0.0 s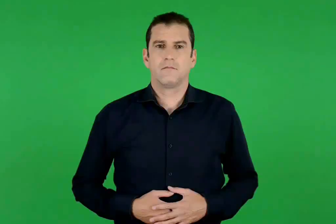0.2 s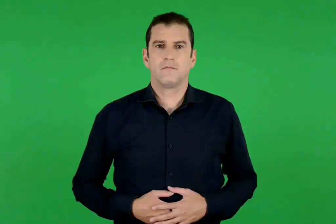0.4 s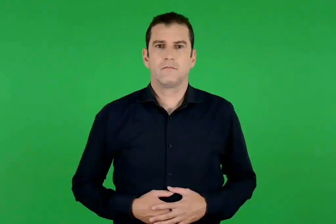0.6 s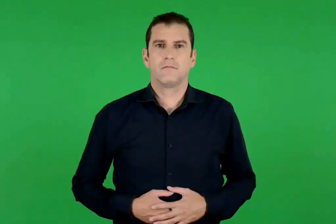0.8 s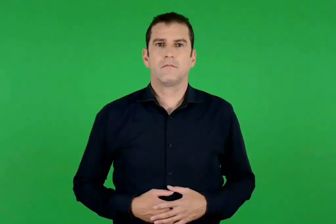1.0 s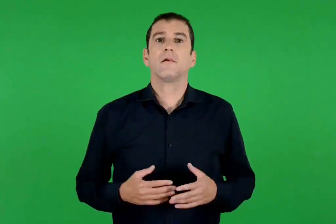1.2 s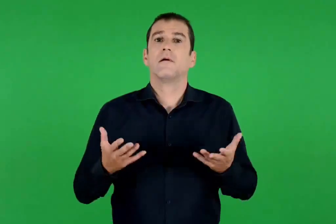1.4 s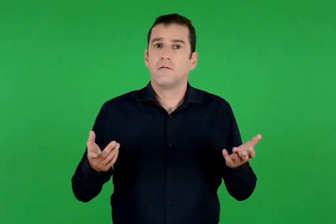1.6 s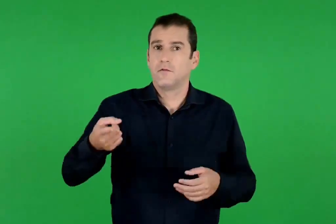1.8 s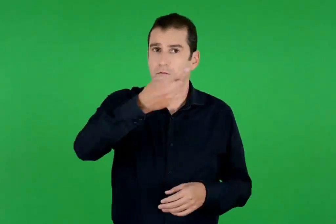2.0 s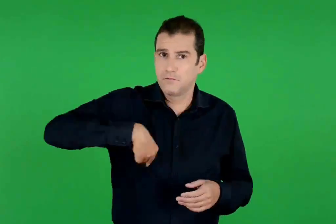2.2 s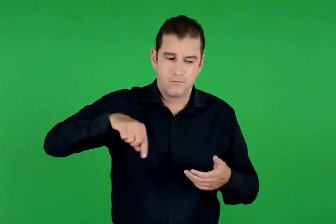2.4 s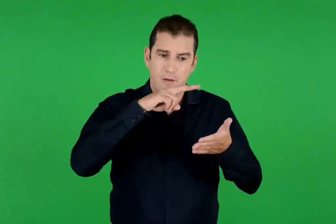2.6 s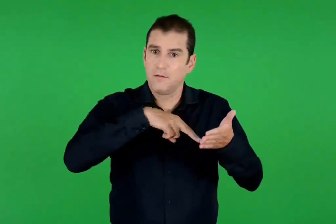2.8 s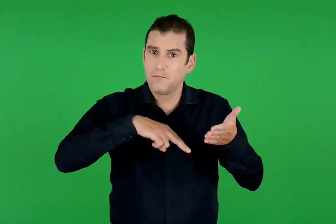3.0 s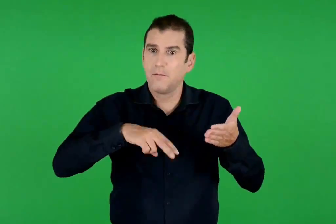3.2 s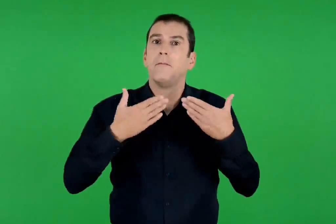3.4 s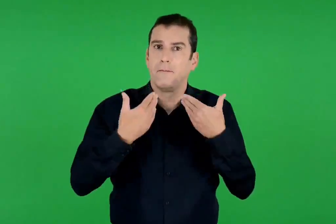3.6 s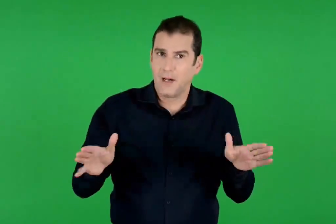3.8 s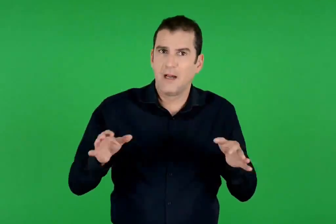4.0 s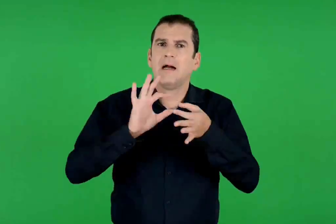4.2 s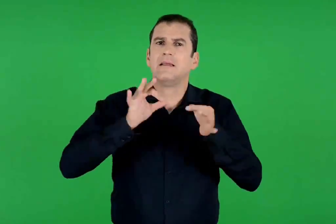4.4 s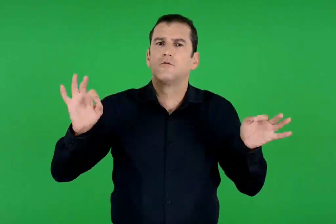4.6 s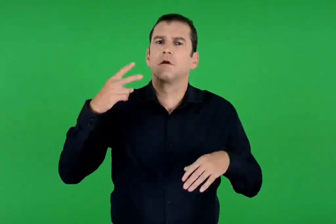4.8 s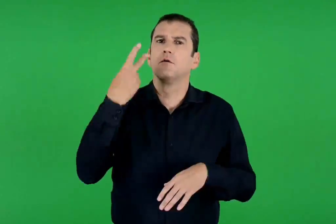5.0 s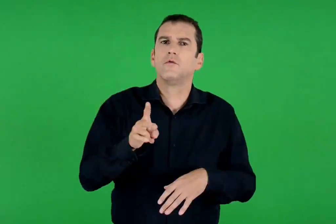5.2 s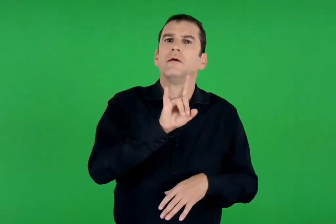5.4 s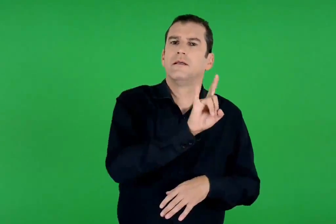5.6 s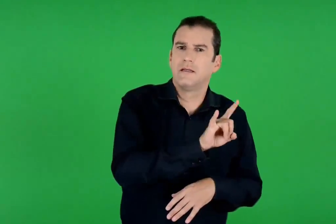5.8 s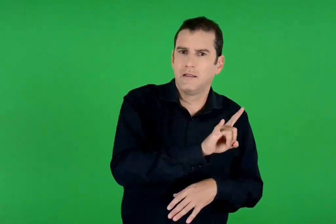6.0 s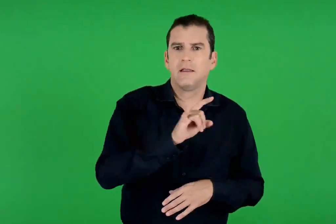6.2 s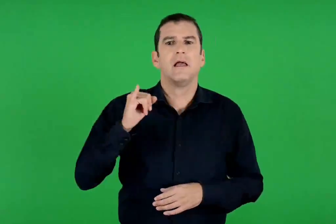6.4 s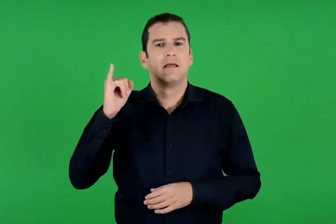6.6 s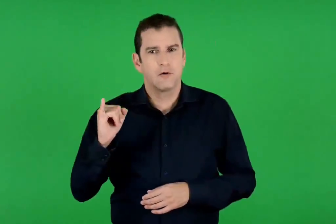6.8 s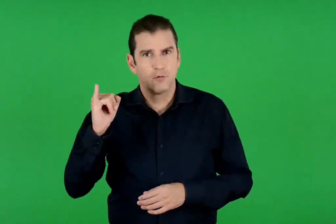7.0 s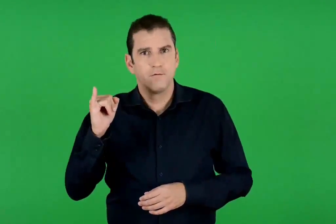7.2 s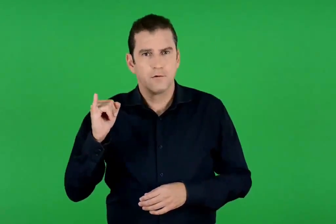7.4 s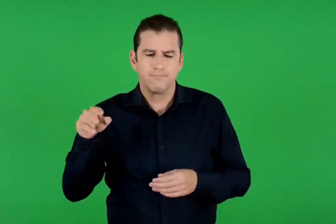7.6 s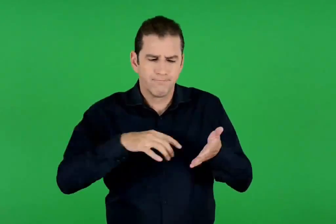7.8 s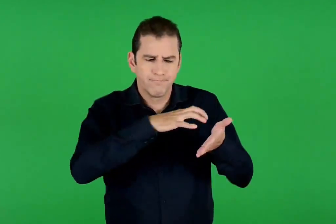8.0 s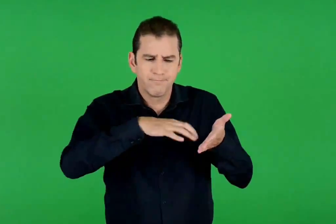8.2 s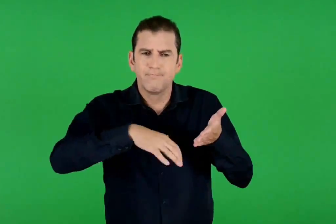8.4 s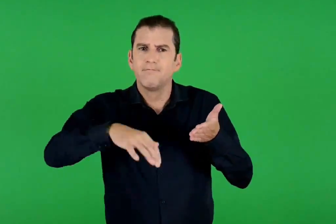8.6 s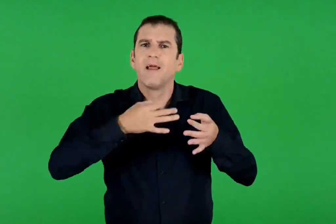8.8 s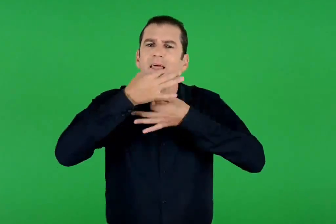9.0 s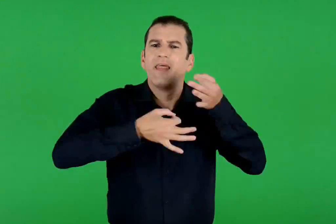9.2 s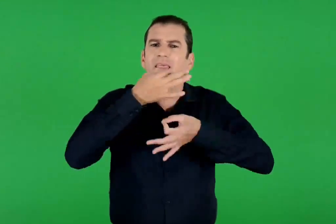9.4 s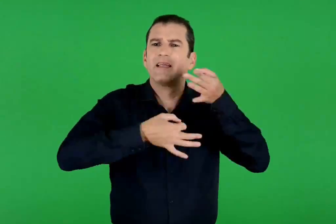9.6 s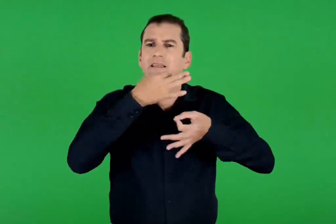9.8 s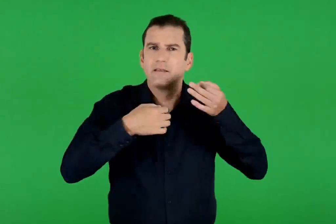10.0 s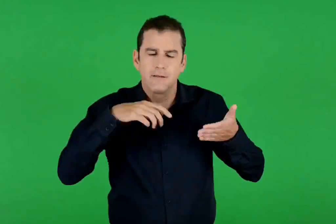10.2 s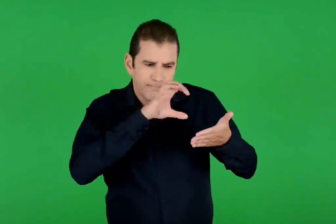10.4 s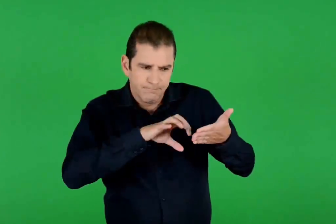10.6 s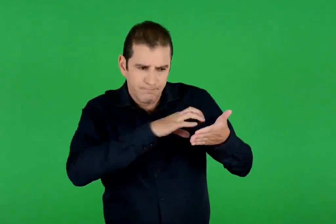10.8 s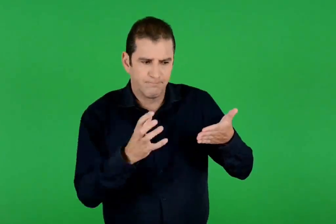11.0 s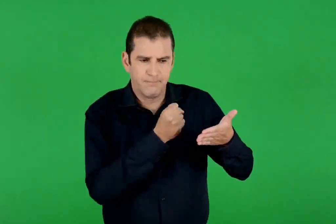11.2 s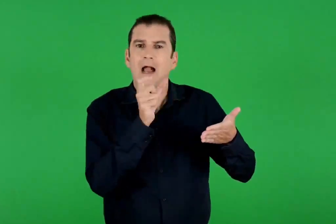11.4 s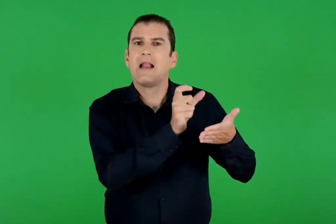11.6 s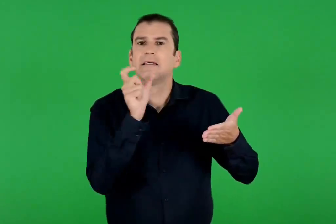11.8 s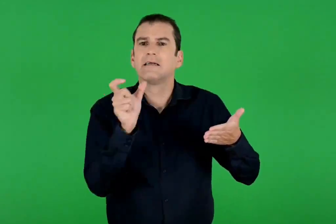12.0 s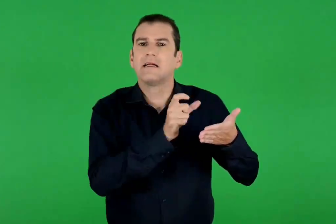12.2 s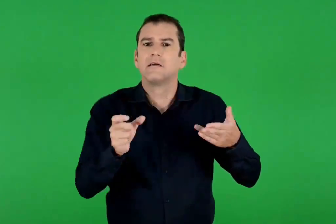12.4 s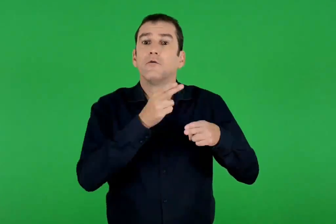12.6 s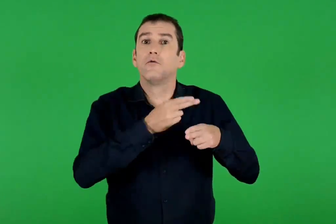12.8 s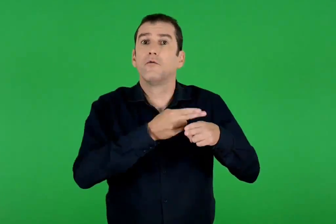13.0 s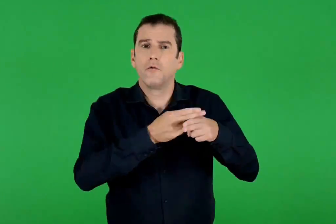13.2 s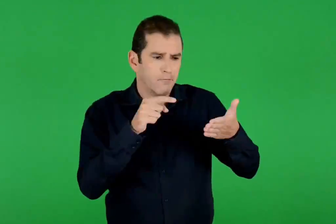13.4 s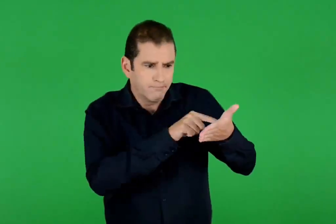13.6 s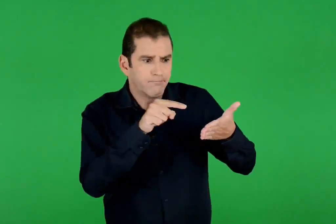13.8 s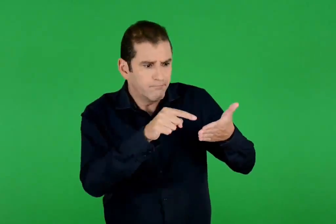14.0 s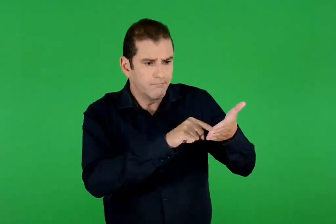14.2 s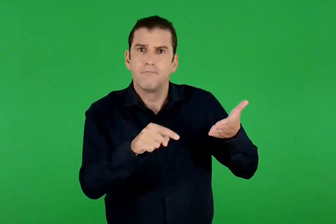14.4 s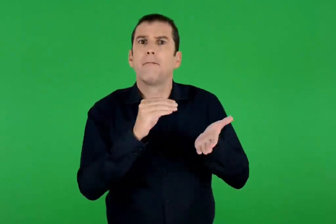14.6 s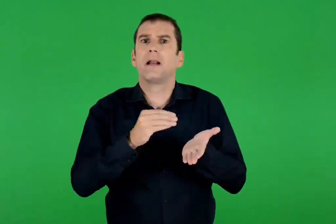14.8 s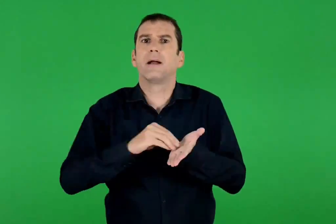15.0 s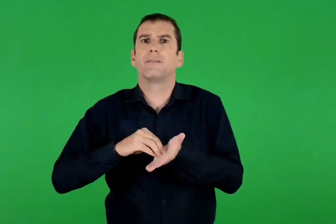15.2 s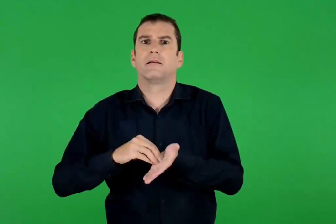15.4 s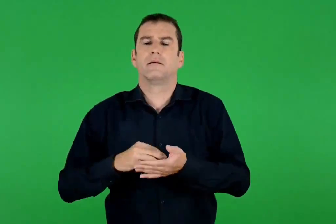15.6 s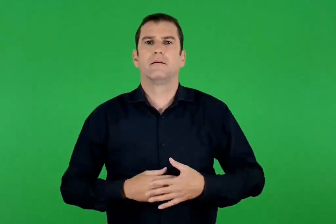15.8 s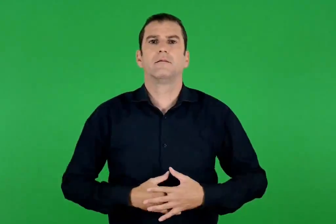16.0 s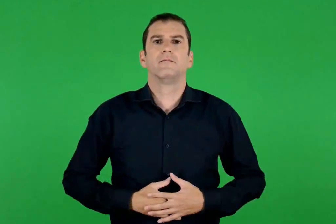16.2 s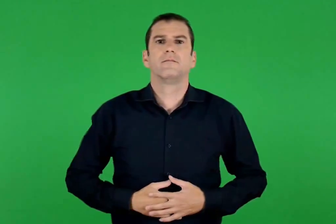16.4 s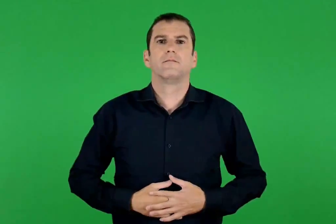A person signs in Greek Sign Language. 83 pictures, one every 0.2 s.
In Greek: αφού διαβάσουμε την ιστορία του ησαύ και του ιακώβ , βρίσκουμε λέξεις κλειδιά που κυριαρχούν και επαναλαμβάνονται στις διηγήσεις
